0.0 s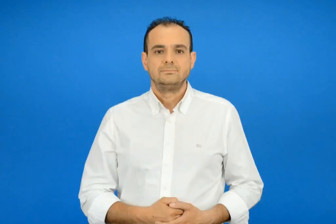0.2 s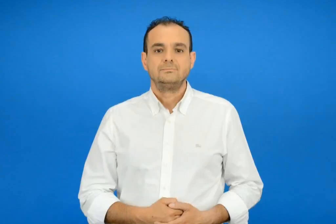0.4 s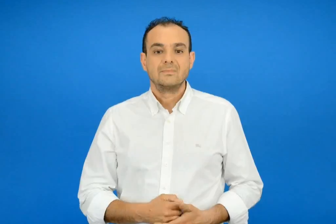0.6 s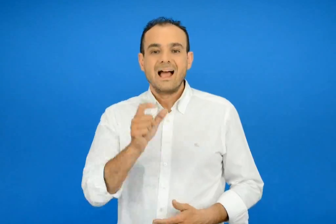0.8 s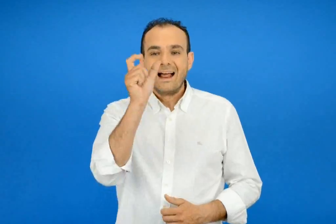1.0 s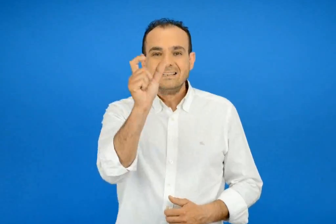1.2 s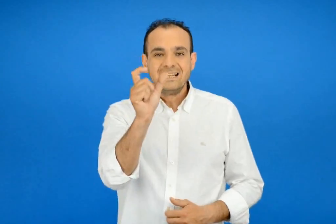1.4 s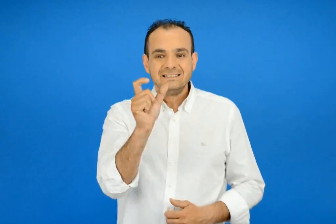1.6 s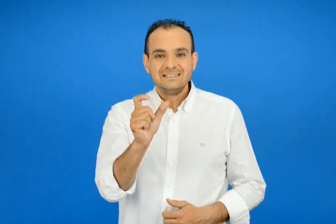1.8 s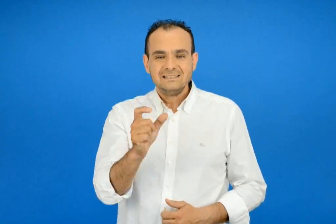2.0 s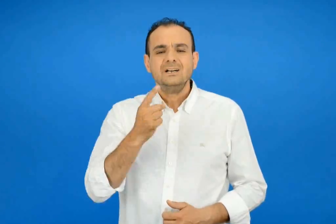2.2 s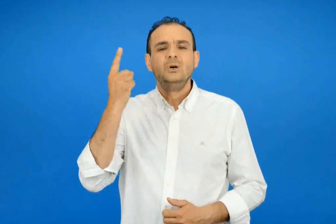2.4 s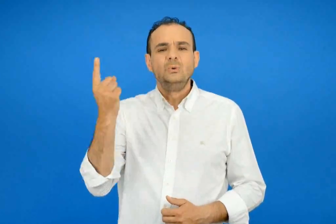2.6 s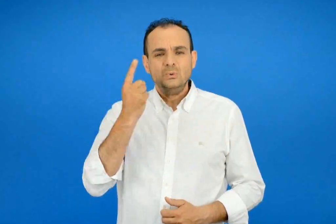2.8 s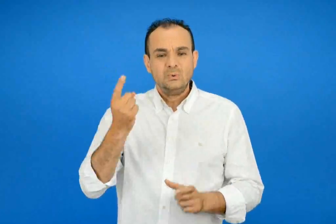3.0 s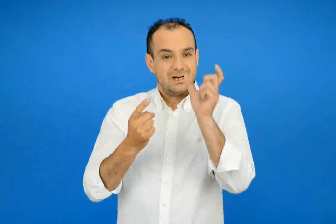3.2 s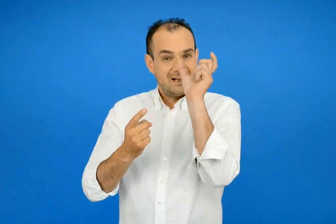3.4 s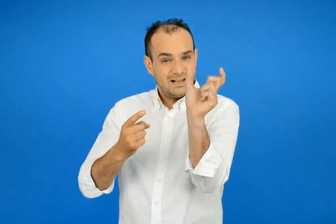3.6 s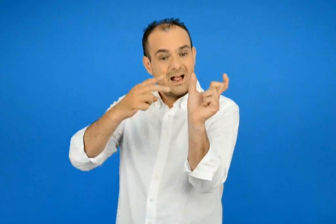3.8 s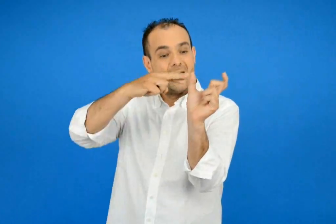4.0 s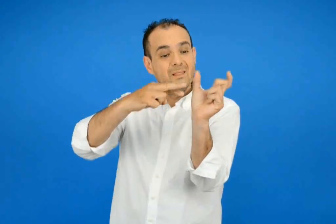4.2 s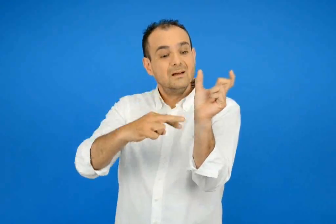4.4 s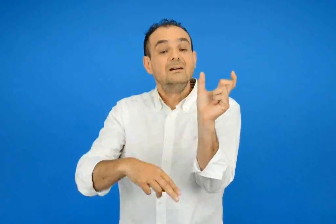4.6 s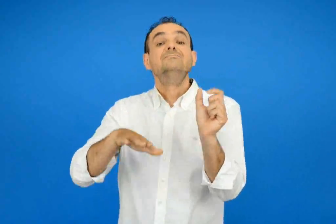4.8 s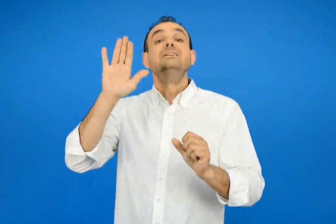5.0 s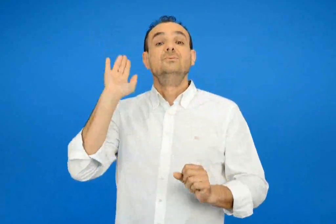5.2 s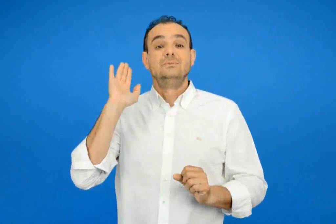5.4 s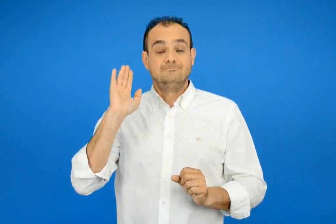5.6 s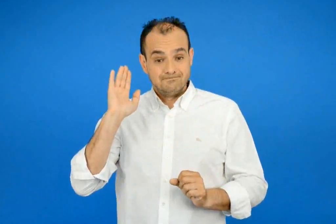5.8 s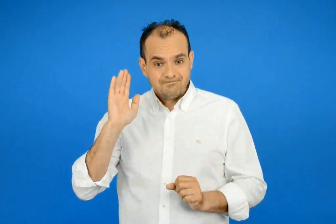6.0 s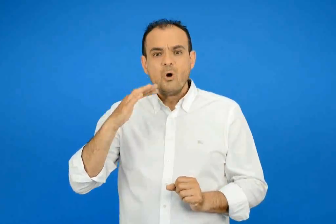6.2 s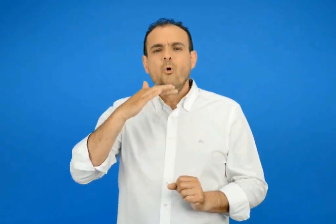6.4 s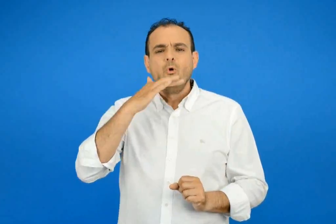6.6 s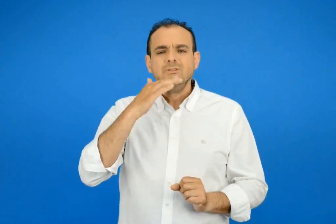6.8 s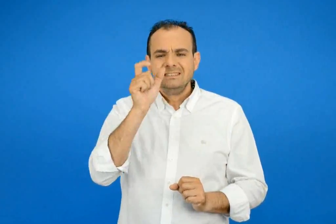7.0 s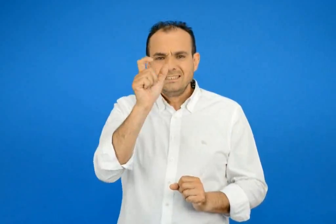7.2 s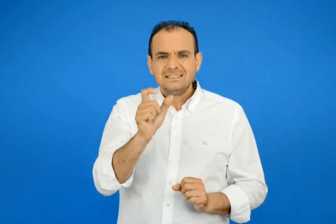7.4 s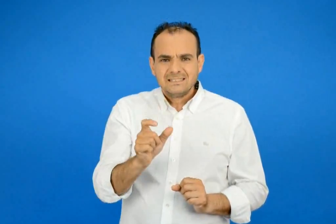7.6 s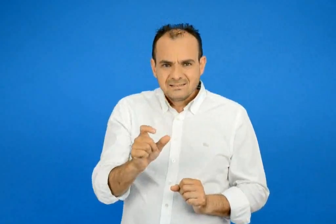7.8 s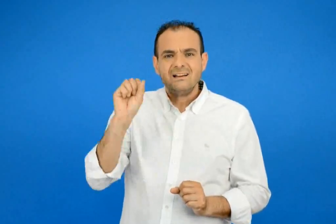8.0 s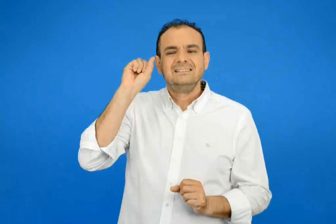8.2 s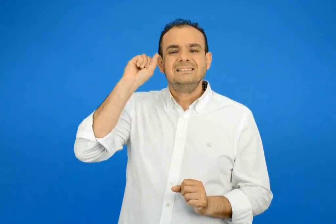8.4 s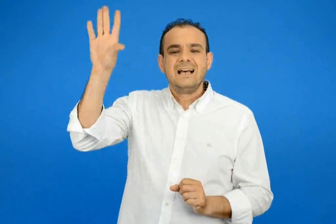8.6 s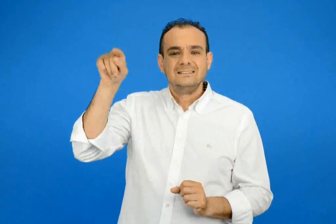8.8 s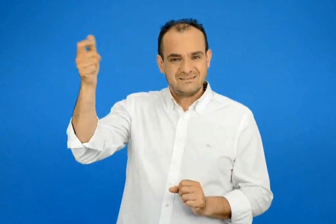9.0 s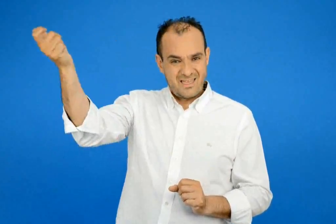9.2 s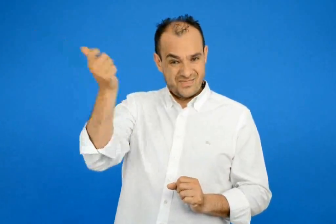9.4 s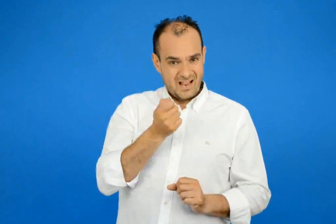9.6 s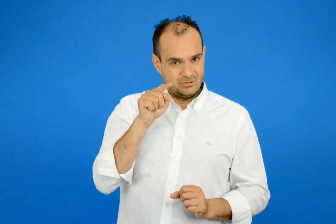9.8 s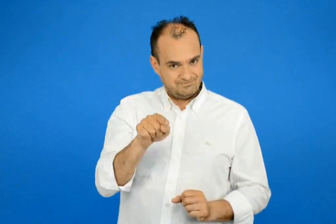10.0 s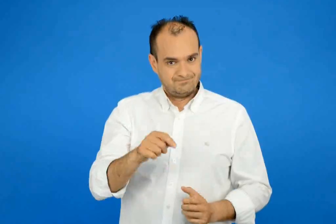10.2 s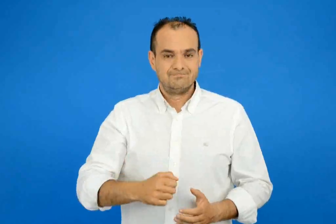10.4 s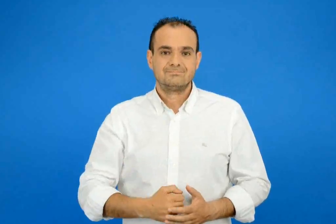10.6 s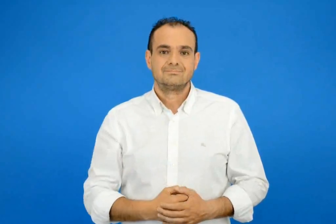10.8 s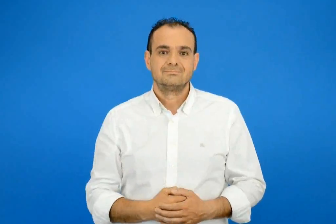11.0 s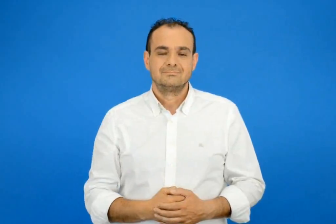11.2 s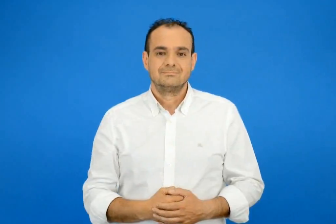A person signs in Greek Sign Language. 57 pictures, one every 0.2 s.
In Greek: αυτές οι λέξεις συνήθως δεν κλίνονται τις έχουμε δανειστεί από άλλες γλώσσες
